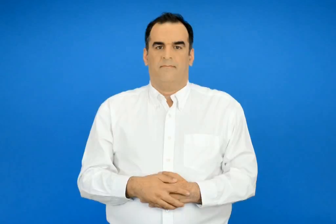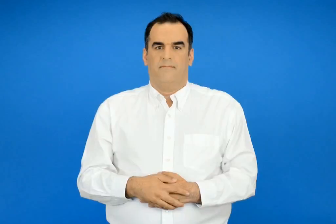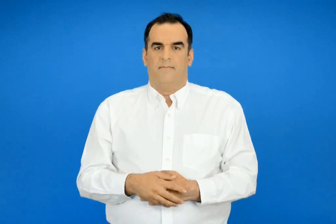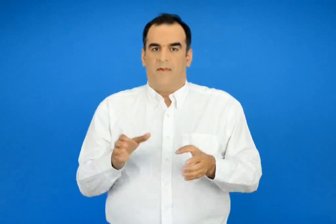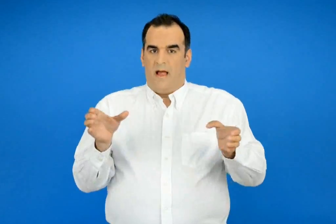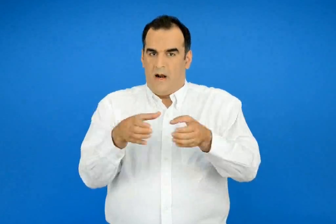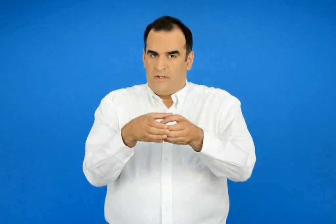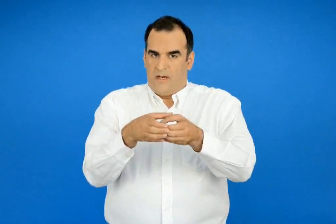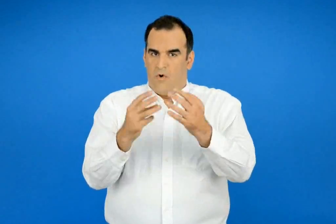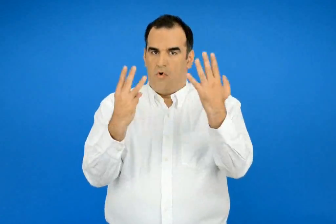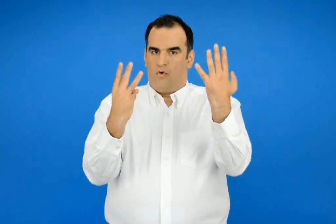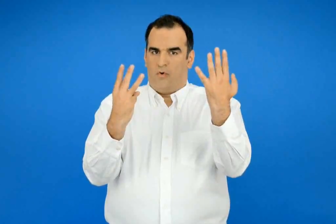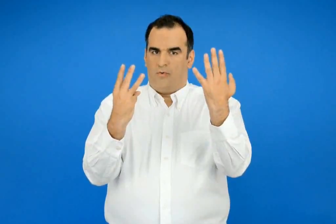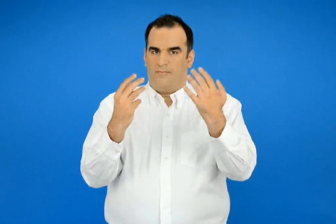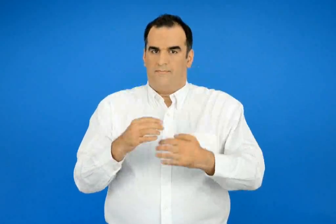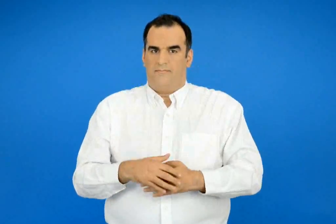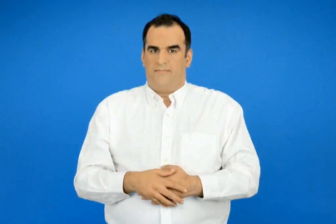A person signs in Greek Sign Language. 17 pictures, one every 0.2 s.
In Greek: ενότητα 8
